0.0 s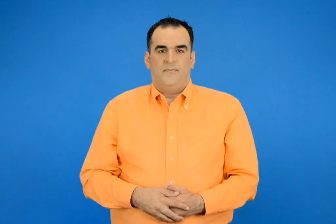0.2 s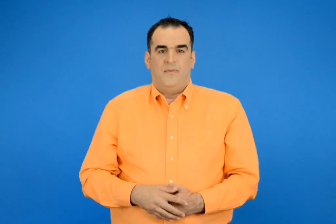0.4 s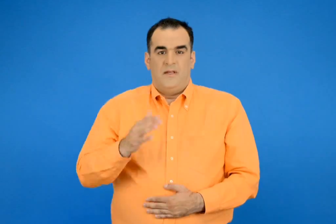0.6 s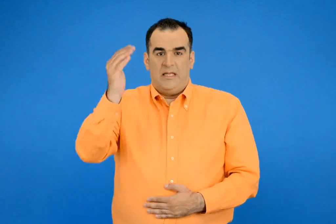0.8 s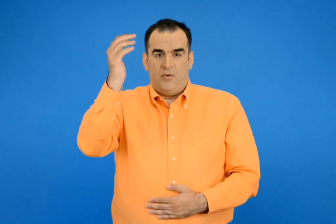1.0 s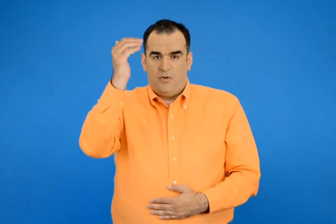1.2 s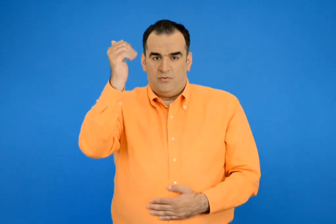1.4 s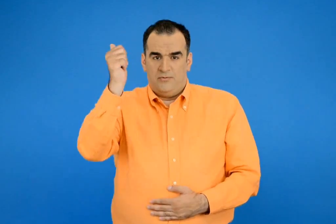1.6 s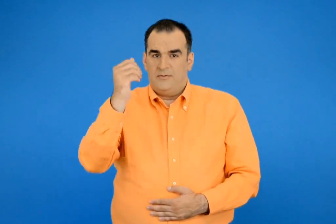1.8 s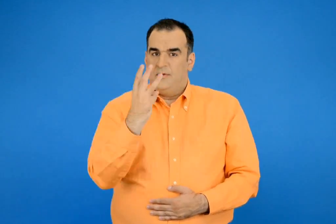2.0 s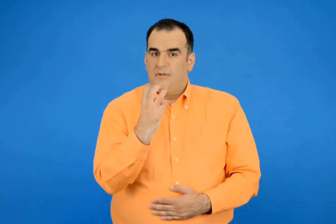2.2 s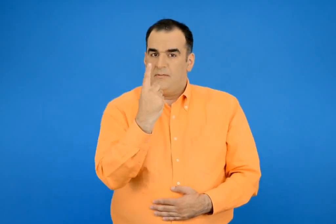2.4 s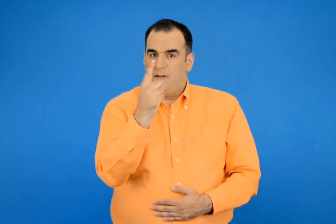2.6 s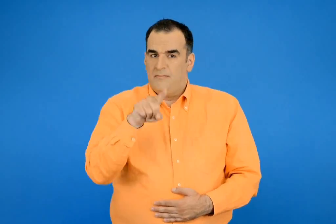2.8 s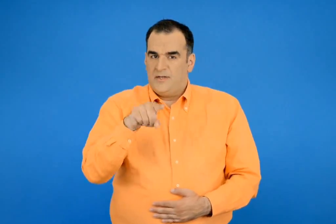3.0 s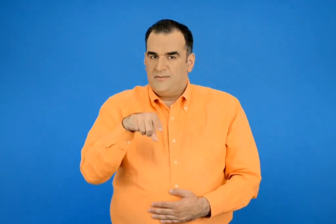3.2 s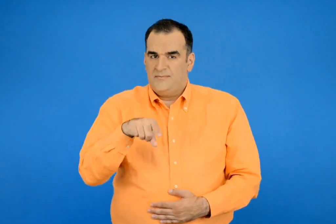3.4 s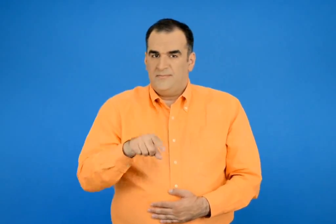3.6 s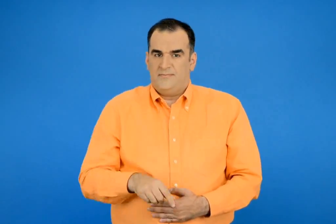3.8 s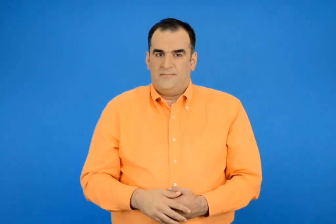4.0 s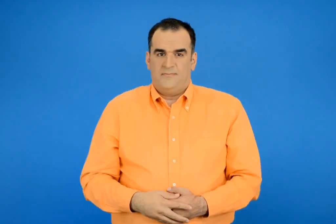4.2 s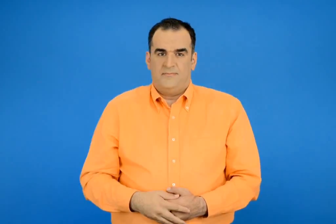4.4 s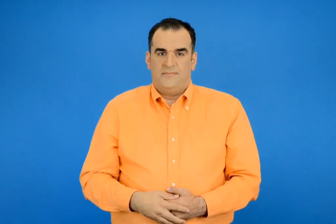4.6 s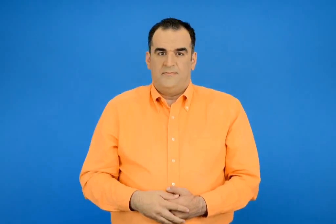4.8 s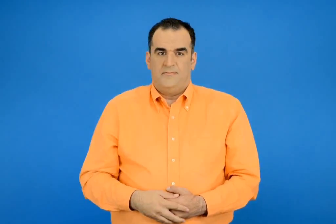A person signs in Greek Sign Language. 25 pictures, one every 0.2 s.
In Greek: ιούλιος 31 ημέρες
